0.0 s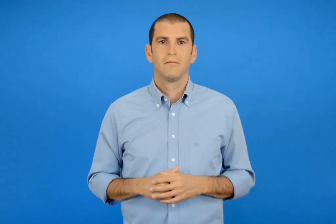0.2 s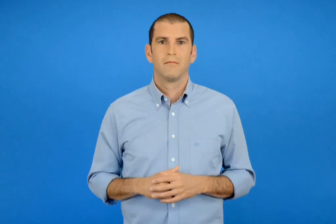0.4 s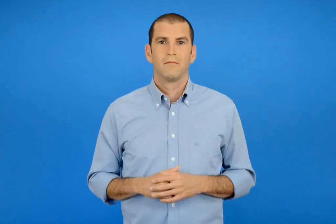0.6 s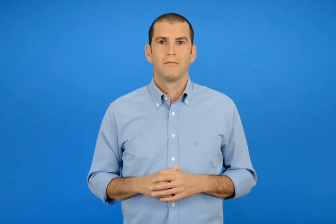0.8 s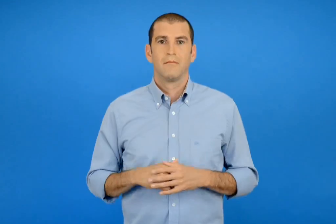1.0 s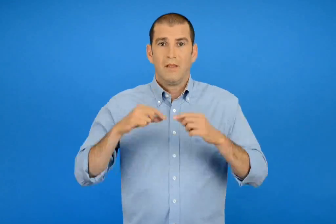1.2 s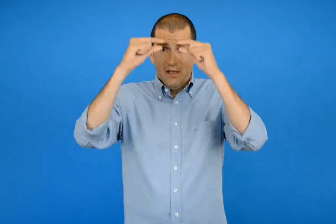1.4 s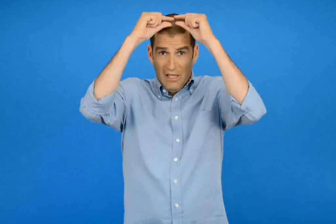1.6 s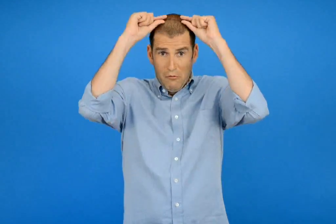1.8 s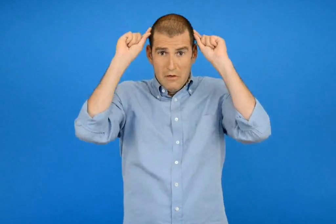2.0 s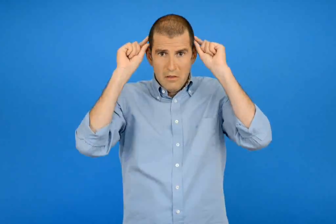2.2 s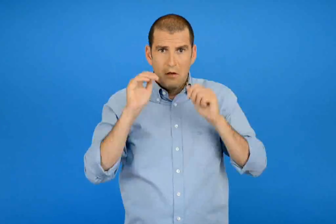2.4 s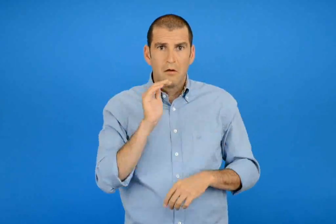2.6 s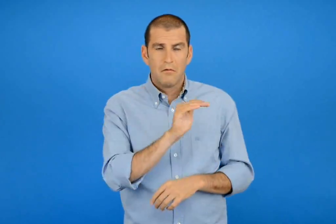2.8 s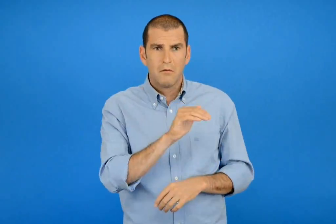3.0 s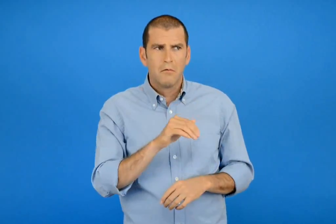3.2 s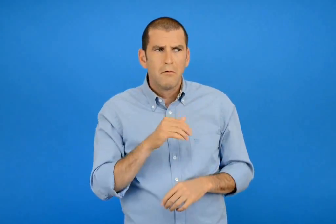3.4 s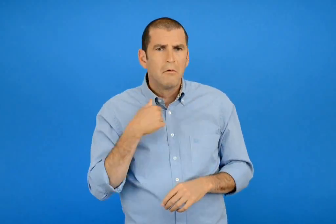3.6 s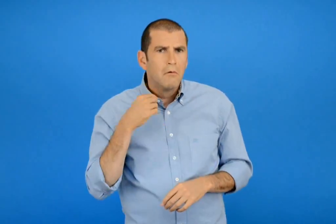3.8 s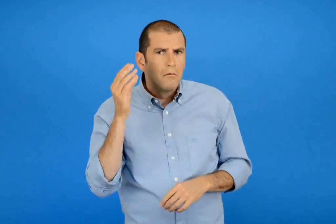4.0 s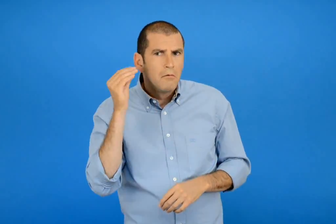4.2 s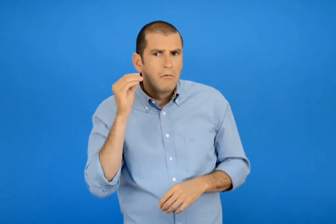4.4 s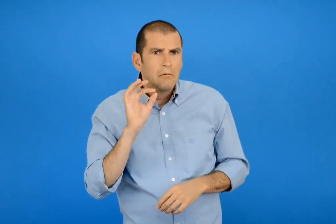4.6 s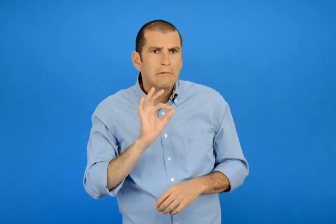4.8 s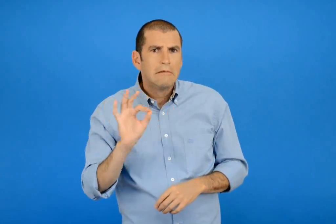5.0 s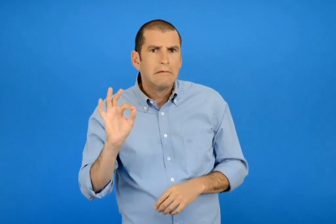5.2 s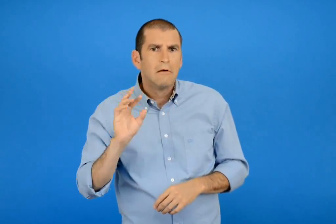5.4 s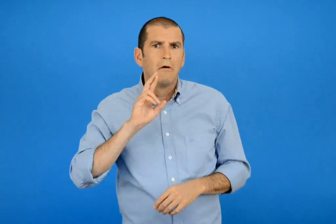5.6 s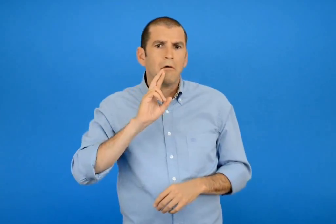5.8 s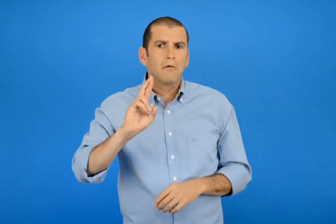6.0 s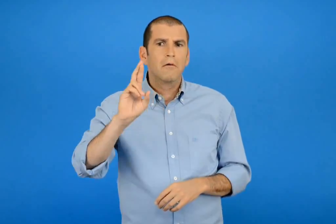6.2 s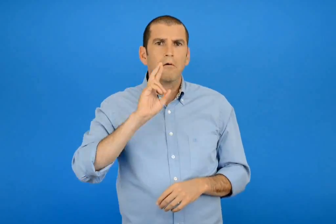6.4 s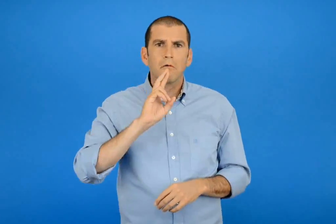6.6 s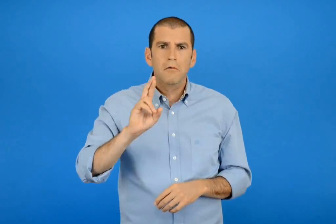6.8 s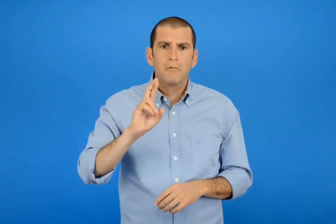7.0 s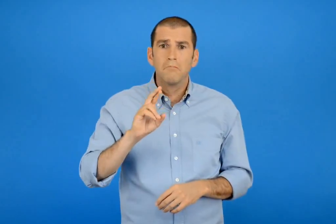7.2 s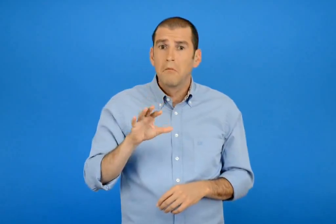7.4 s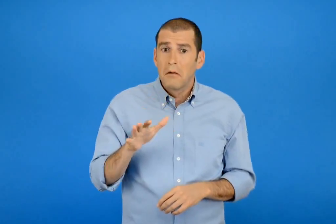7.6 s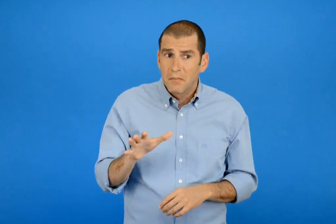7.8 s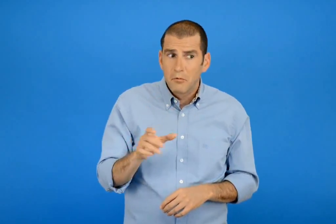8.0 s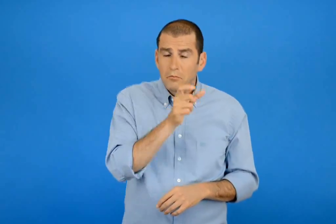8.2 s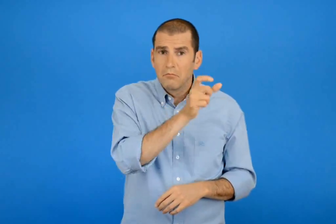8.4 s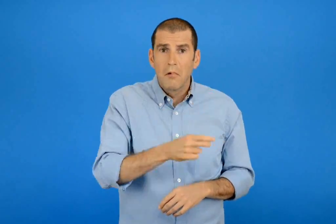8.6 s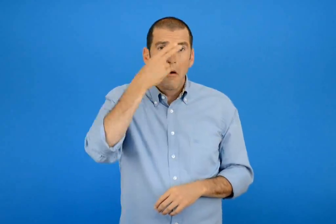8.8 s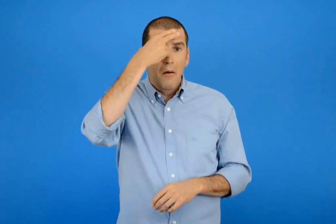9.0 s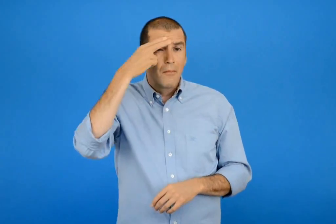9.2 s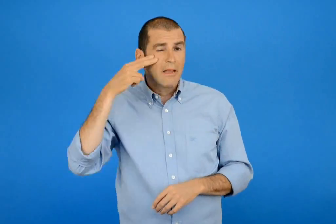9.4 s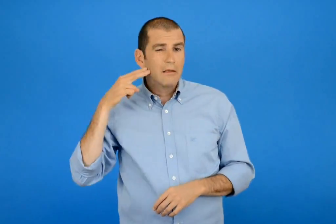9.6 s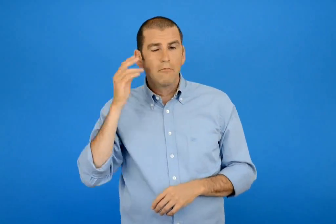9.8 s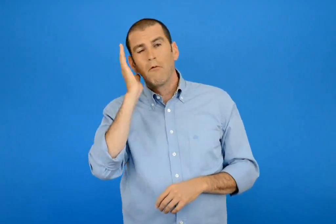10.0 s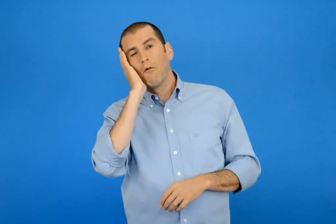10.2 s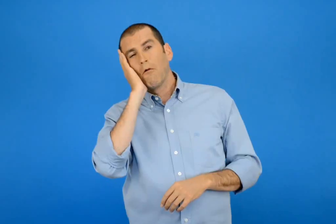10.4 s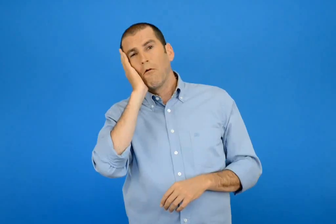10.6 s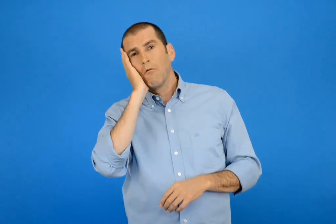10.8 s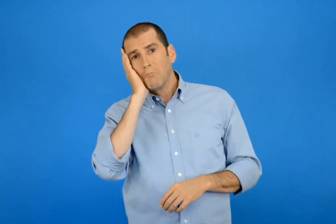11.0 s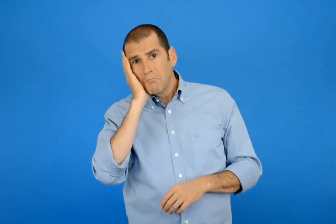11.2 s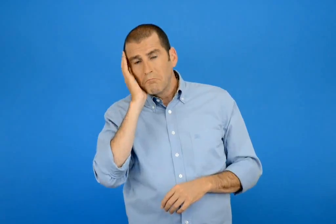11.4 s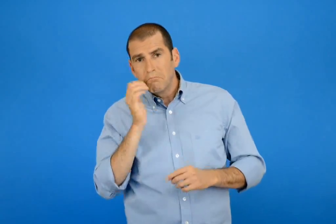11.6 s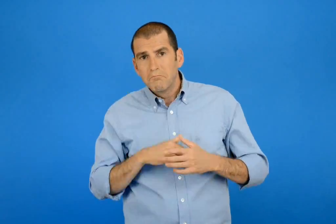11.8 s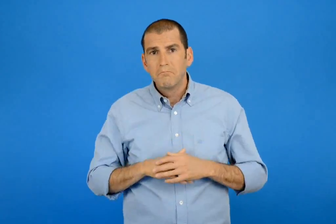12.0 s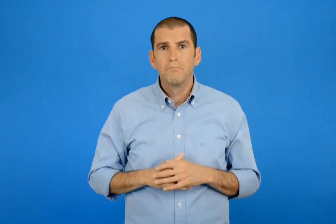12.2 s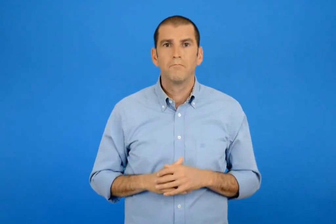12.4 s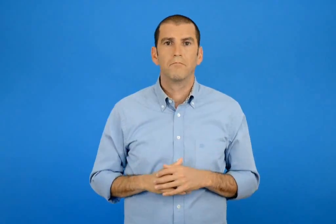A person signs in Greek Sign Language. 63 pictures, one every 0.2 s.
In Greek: μου φαίνεται σαν ροχαλητό μήπως είναι κάποιος πειρατής που κοιμάται ; ρωτάει η ιωάννα
